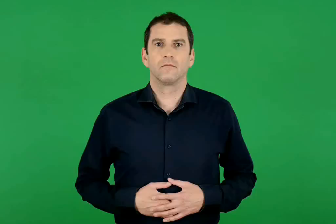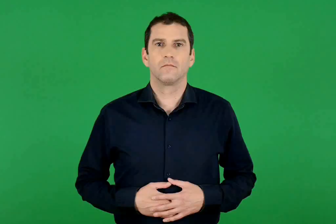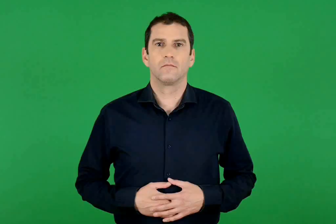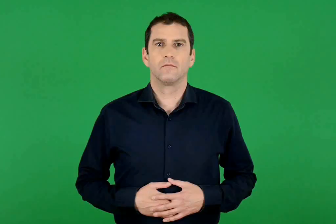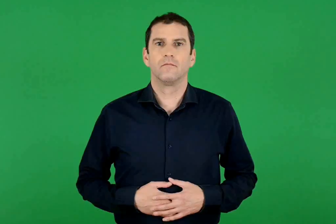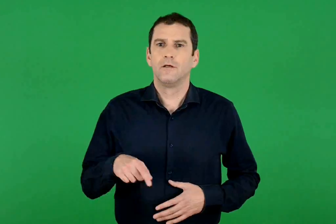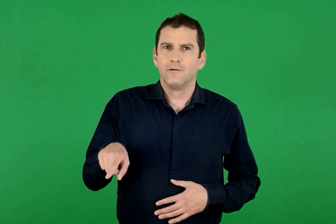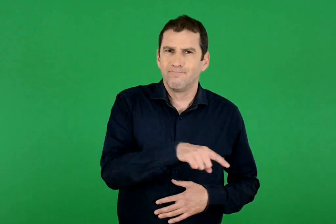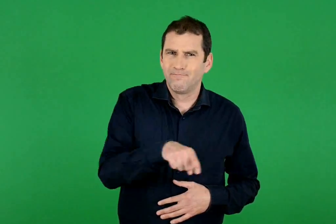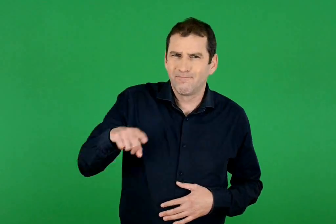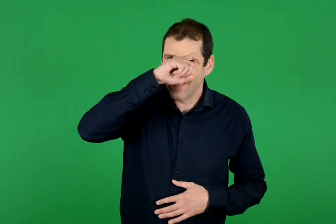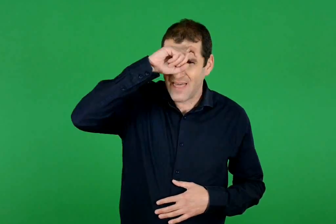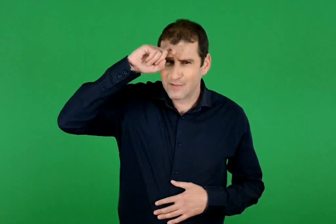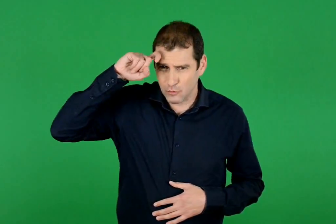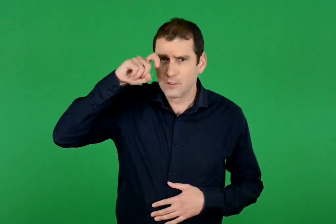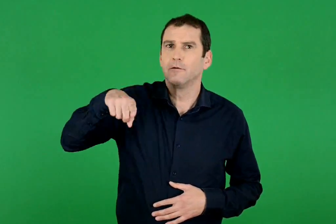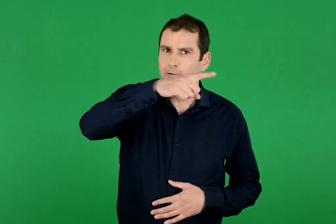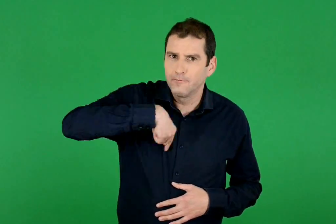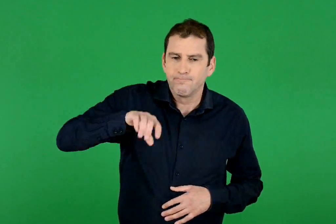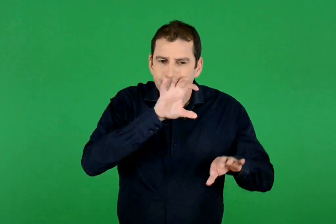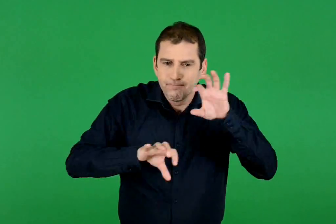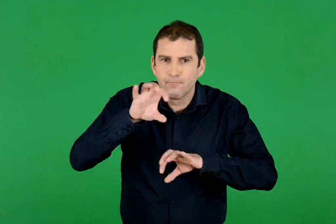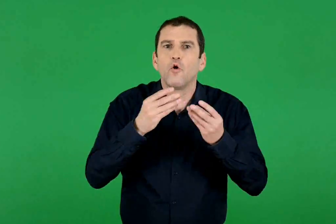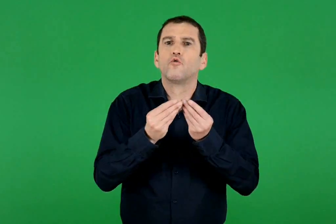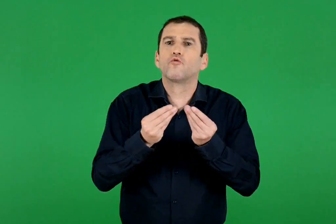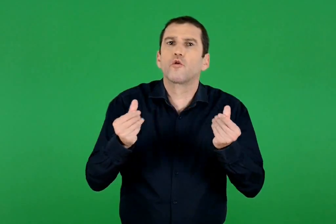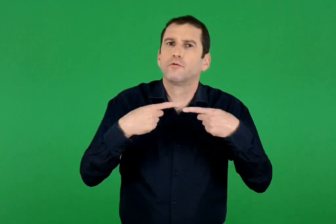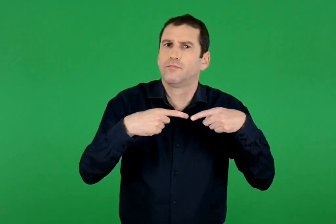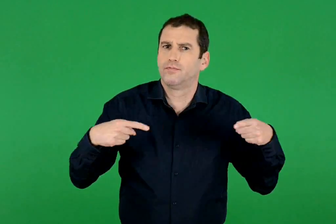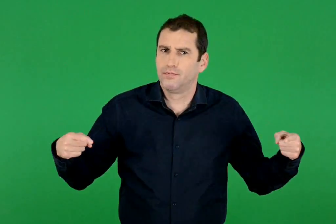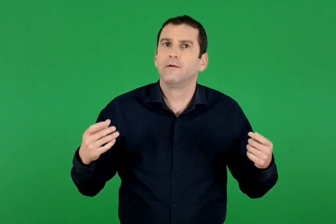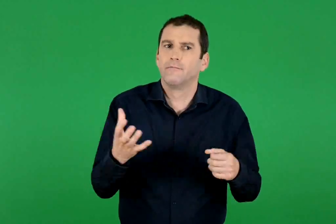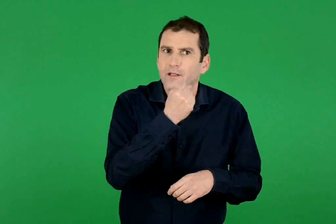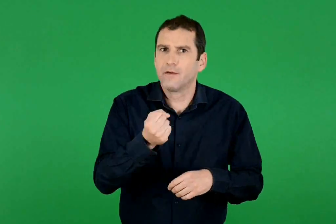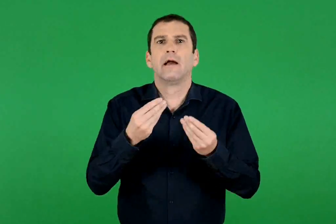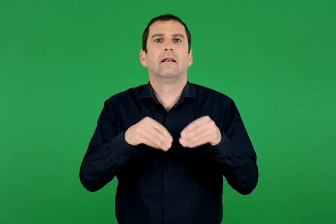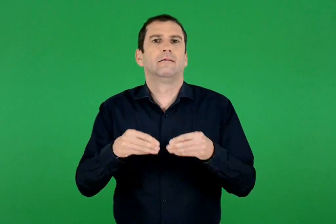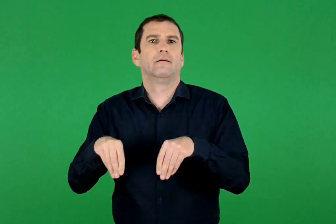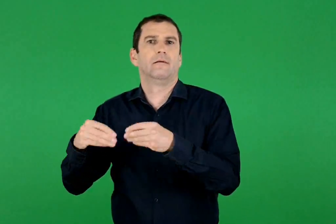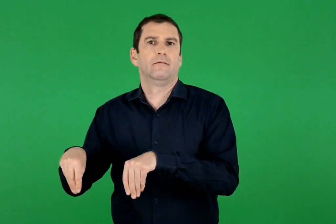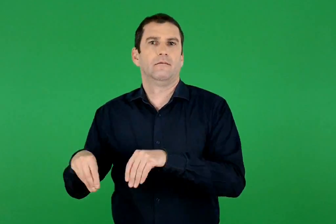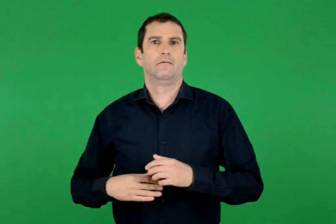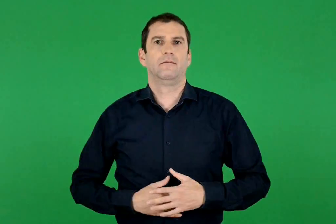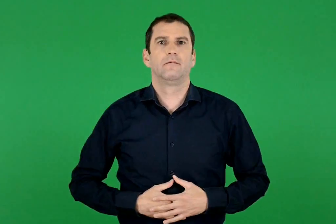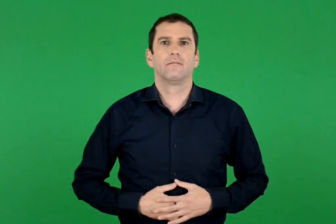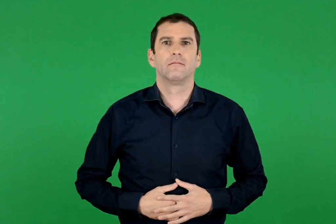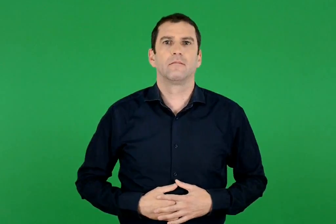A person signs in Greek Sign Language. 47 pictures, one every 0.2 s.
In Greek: βρίσκουμε διάφορους τρόπους για να ξεπερνάμε τις δυσκολίες αυτές
